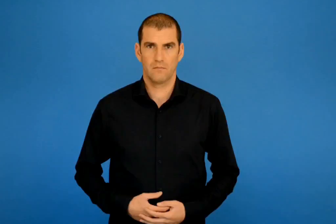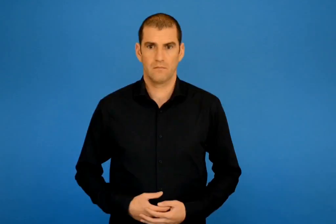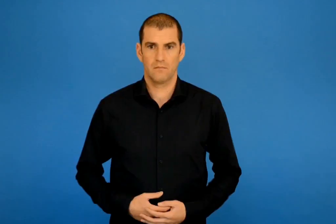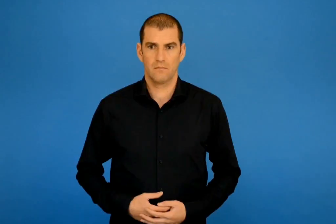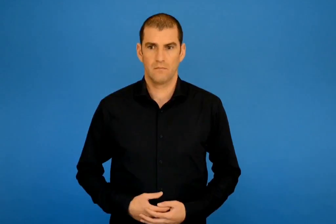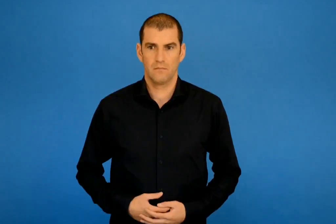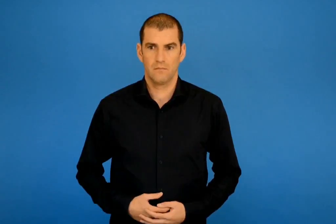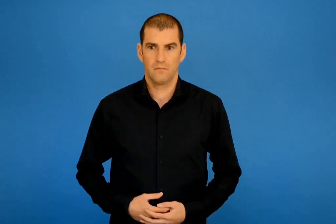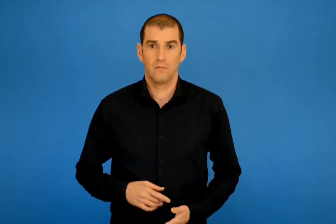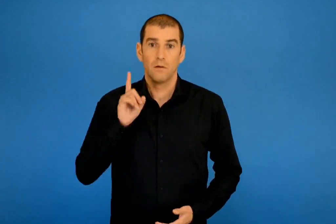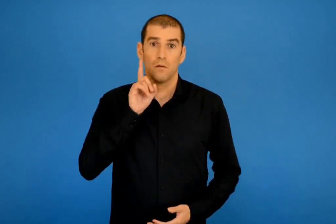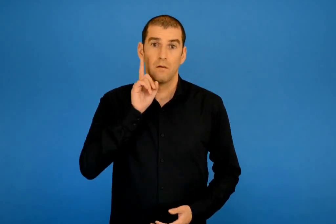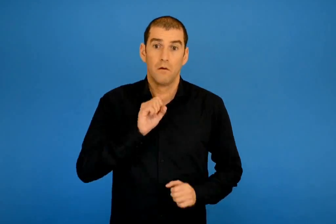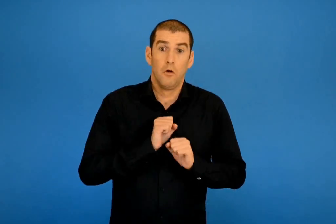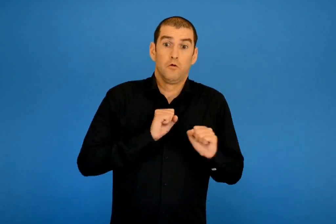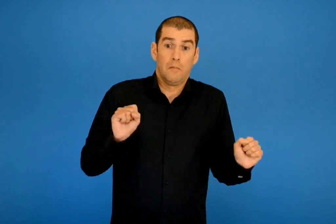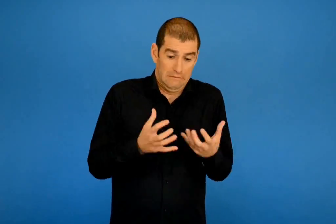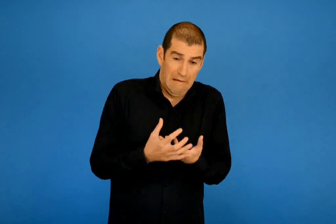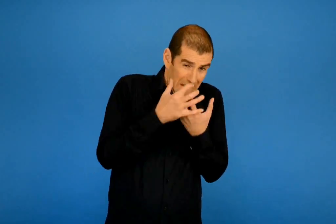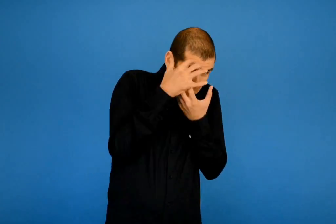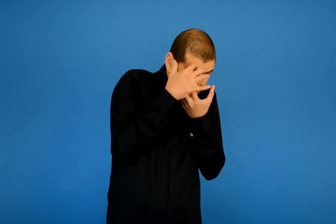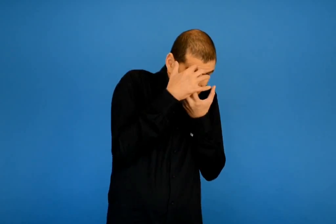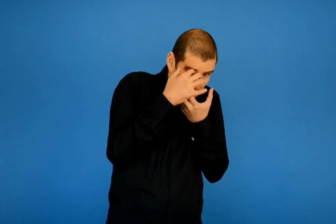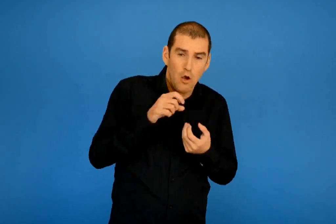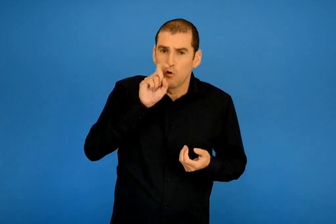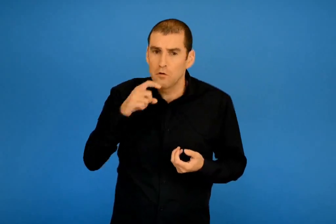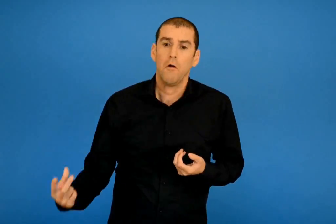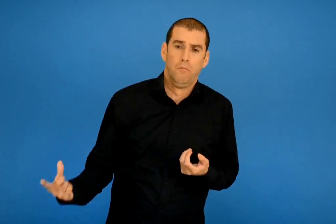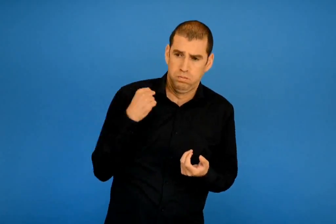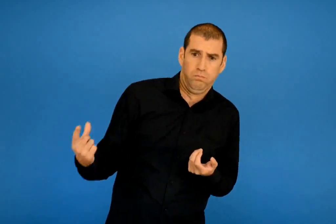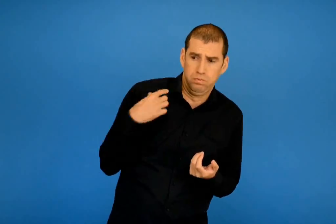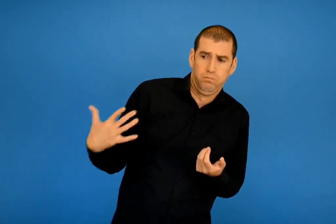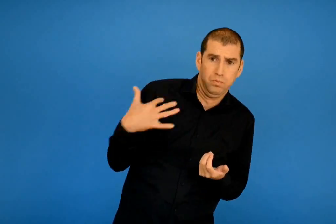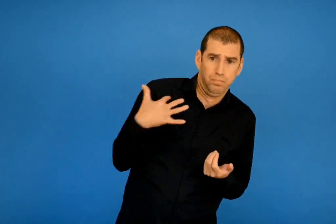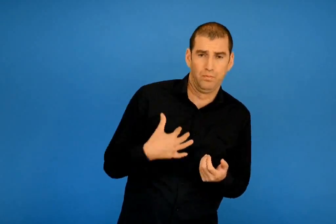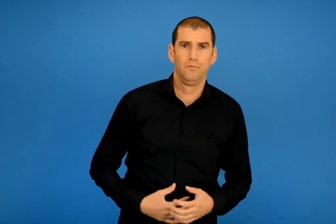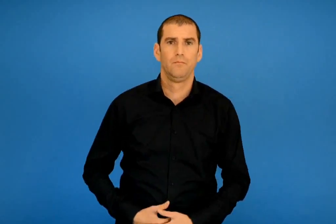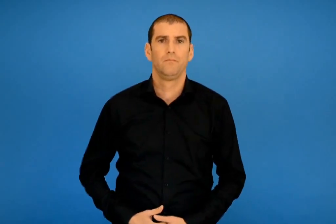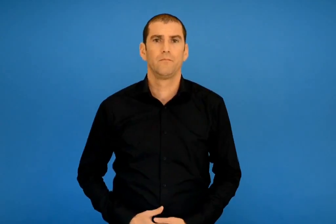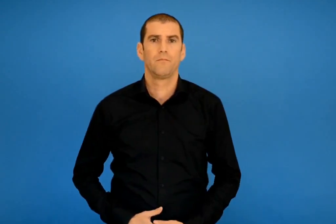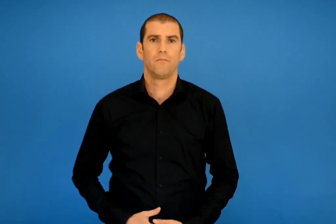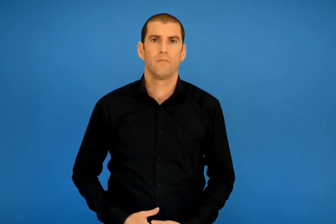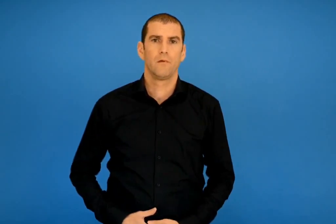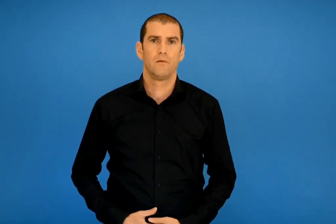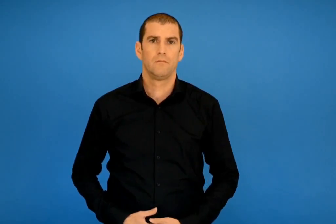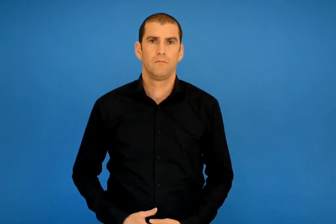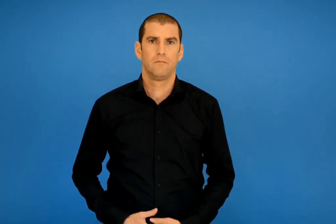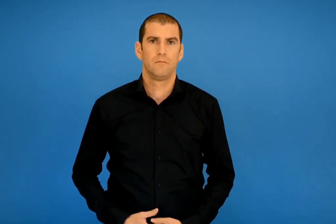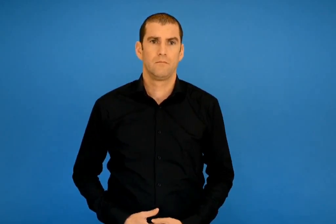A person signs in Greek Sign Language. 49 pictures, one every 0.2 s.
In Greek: κατατρόμαξε το κοριτσάκι κι έφερε τα χέρια του στο πρόσωπο να φυλαχθεί μα η κλώσα όλο και πιο αγρία ορμούσε πάνω του
